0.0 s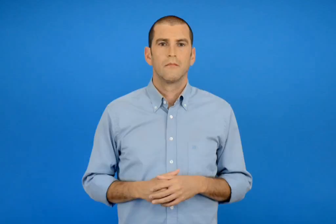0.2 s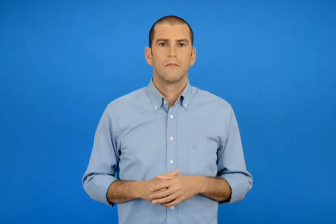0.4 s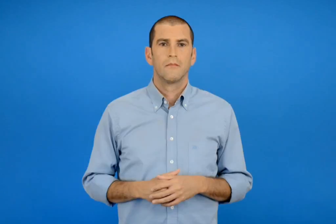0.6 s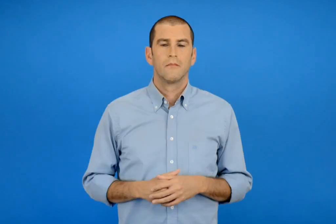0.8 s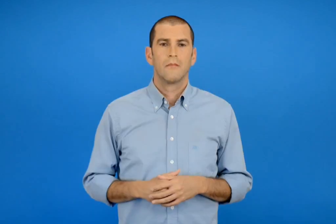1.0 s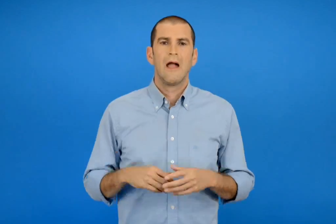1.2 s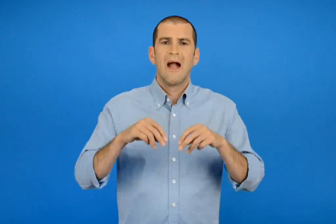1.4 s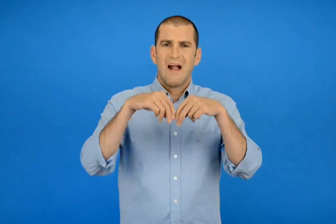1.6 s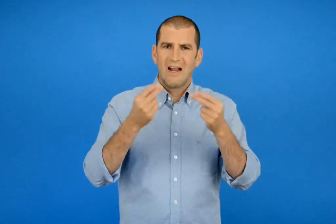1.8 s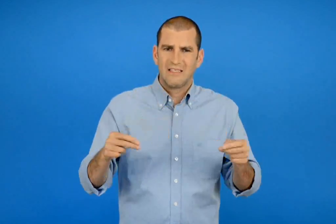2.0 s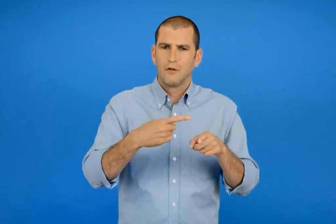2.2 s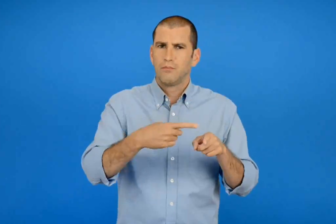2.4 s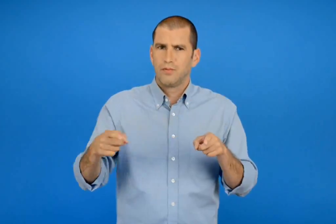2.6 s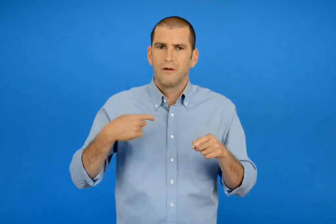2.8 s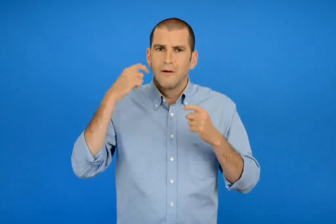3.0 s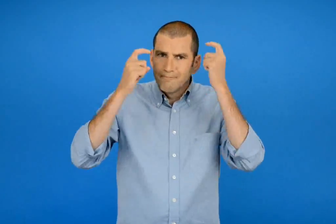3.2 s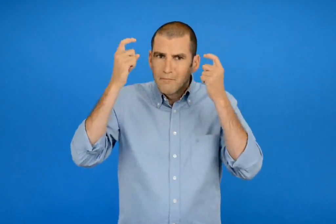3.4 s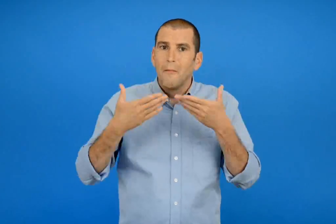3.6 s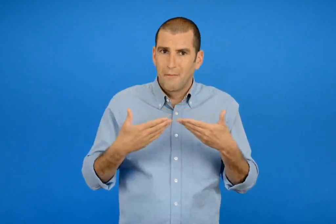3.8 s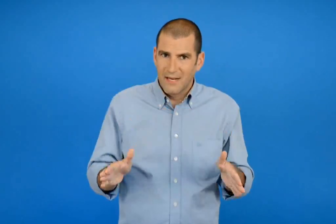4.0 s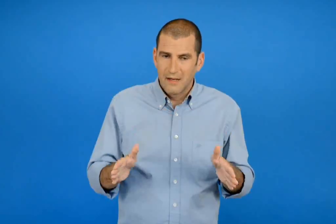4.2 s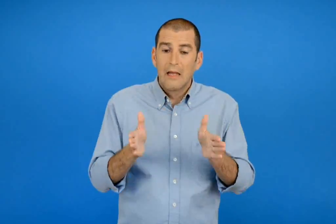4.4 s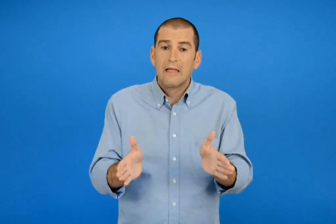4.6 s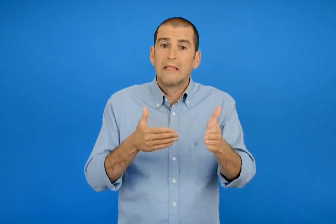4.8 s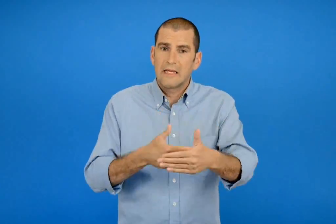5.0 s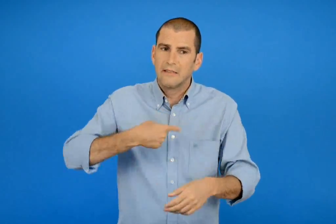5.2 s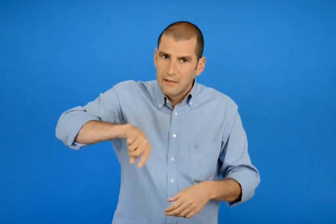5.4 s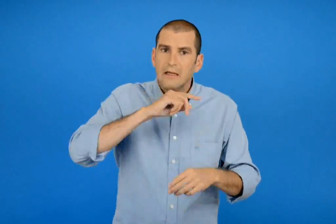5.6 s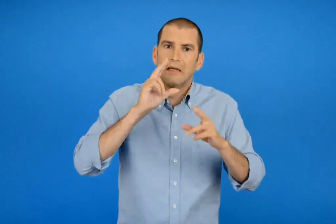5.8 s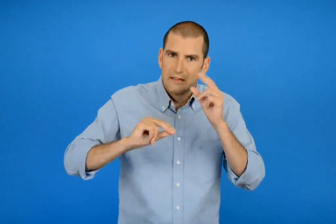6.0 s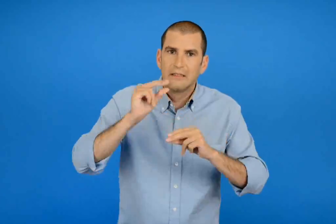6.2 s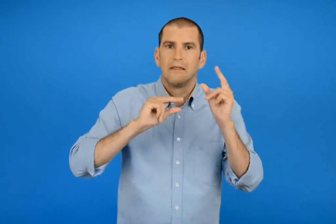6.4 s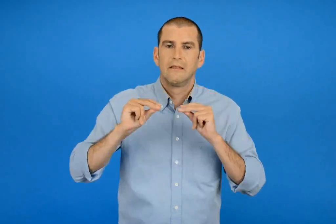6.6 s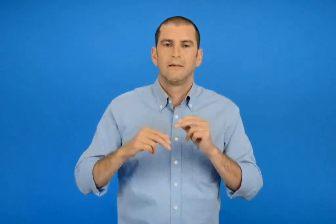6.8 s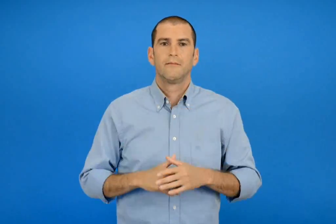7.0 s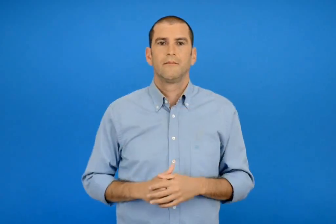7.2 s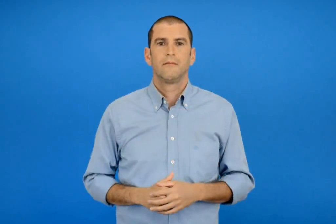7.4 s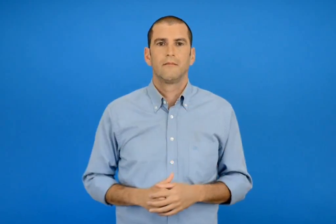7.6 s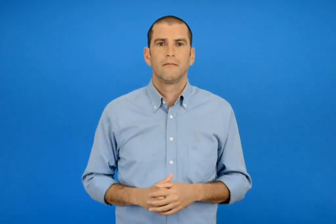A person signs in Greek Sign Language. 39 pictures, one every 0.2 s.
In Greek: συζητάμε στην τάξη τις λύσεις που σκεφτήκαμε
